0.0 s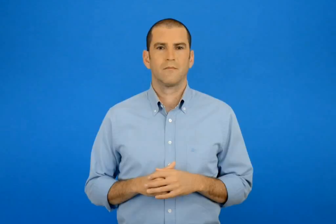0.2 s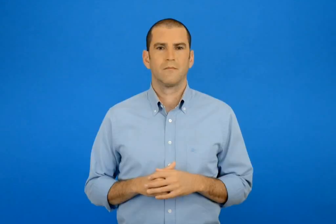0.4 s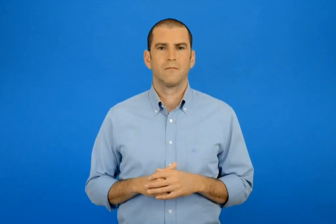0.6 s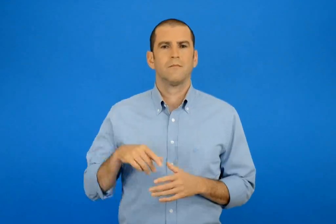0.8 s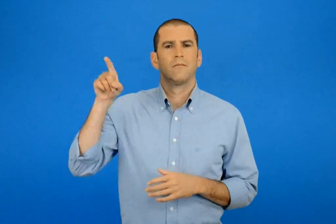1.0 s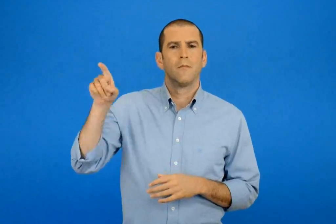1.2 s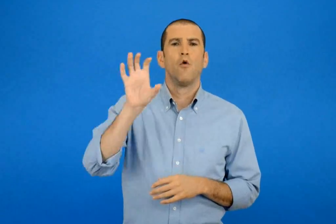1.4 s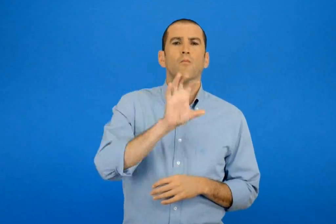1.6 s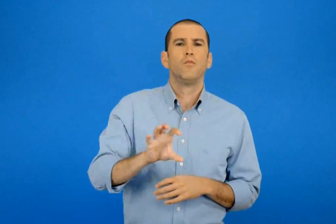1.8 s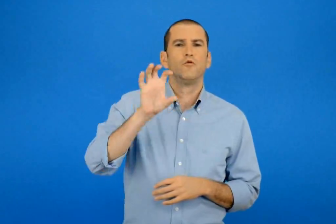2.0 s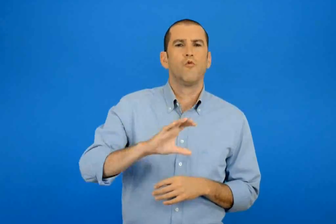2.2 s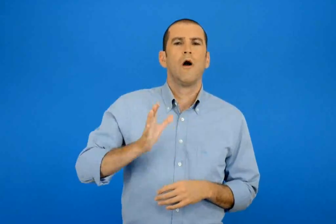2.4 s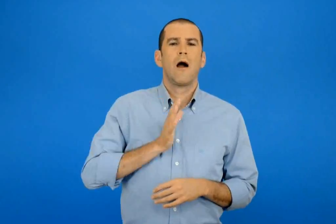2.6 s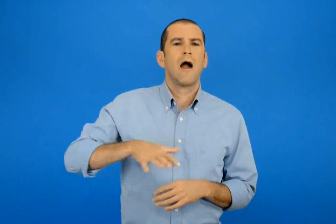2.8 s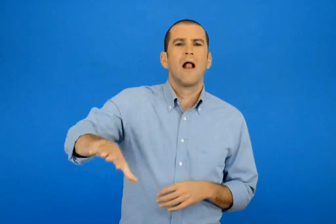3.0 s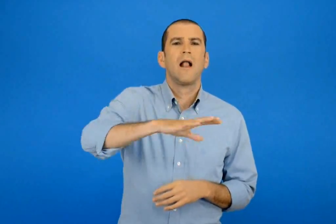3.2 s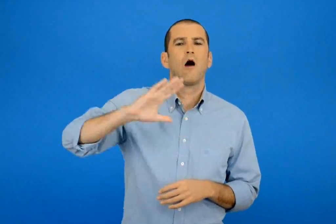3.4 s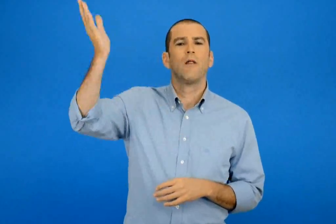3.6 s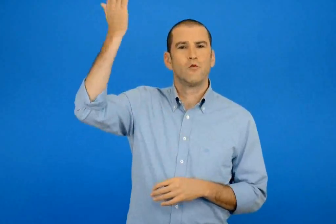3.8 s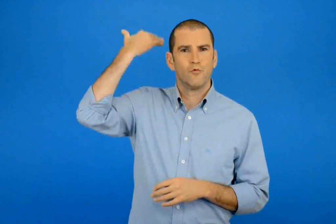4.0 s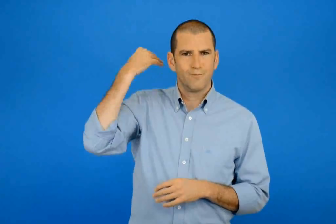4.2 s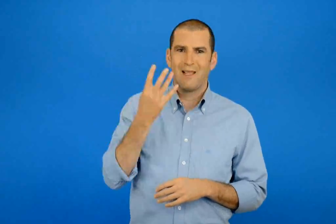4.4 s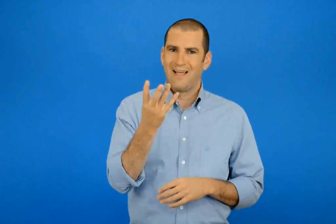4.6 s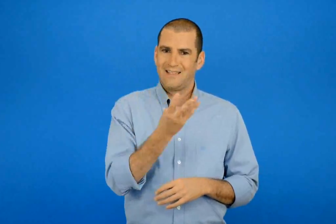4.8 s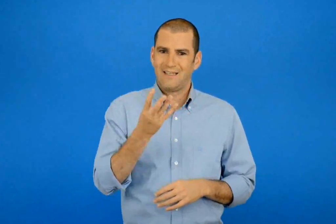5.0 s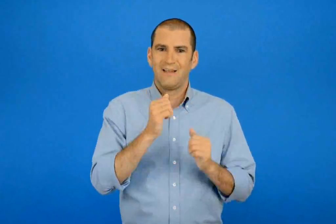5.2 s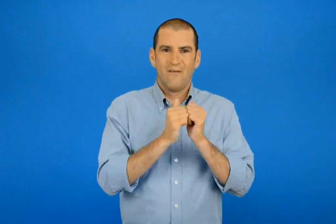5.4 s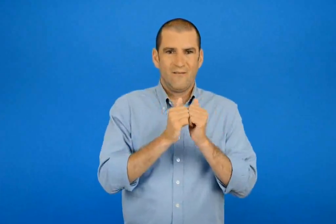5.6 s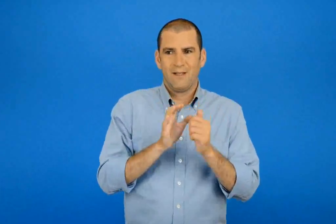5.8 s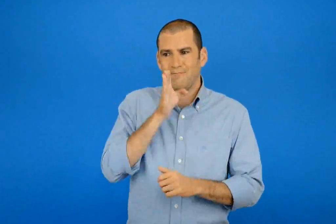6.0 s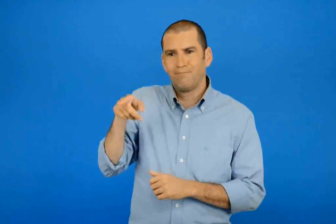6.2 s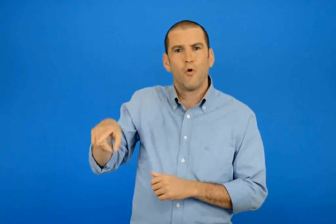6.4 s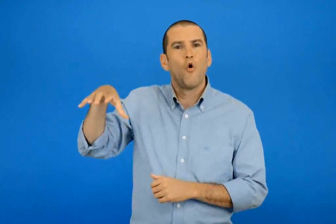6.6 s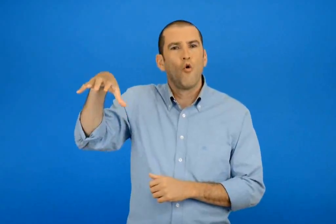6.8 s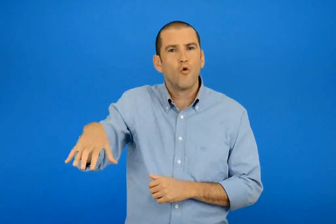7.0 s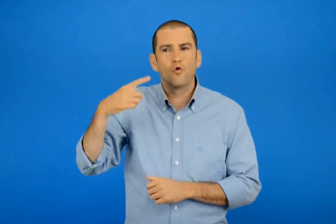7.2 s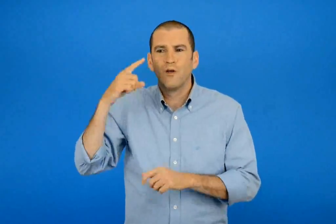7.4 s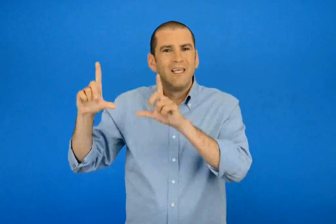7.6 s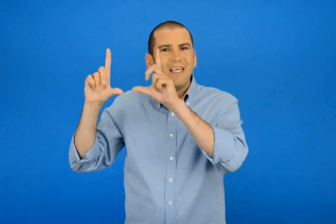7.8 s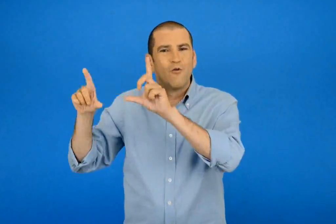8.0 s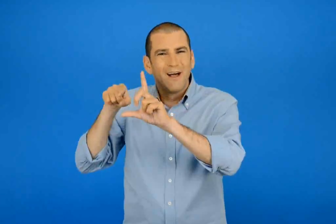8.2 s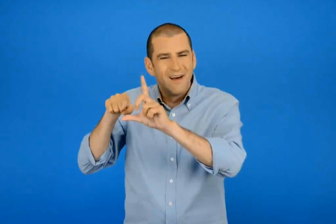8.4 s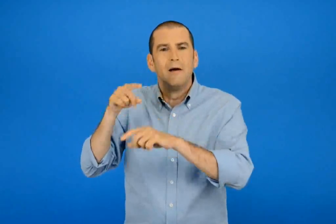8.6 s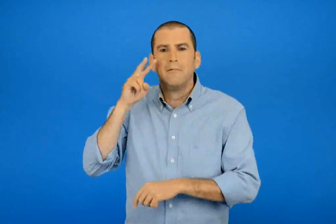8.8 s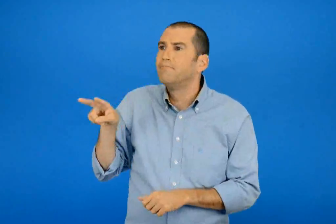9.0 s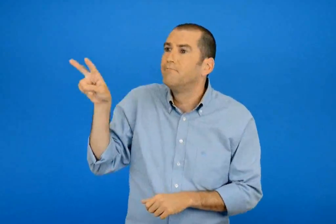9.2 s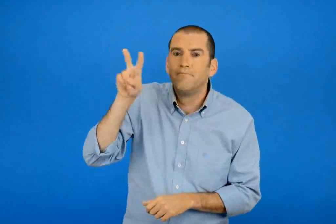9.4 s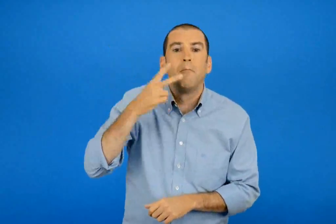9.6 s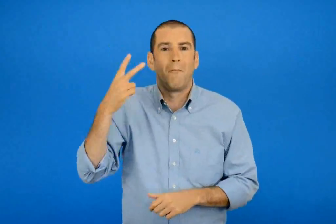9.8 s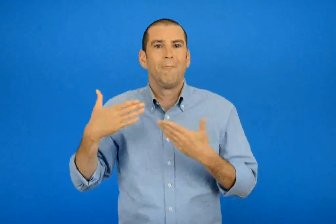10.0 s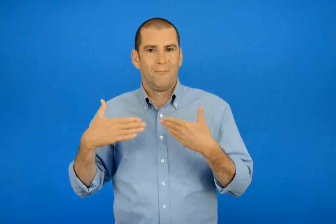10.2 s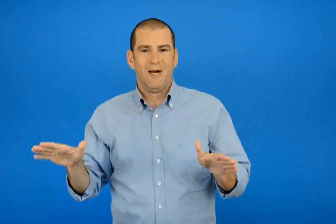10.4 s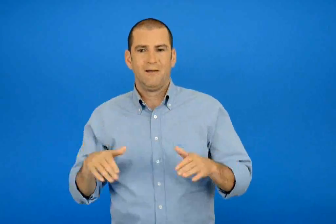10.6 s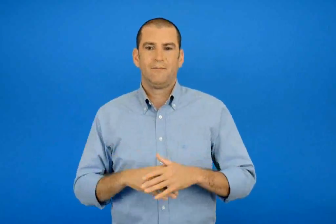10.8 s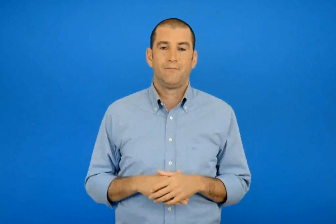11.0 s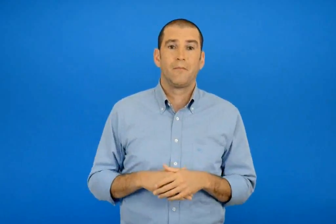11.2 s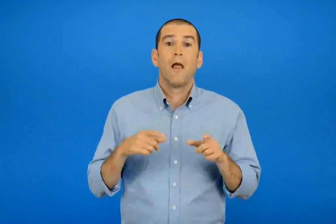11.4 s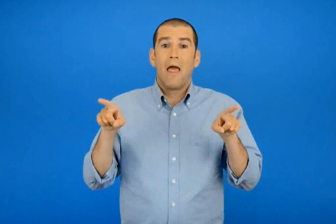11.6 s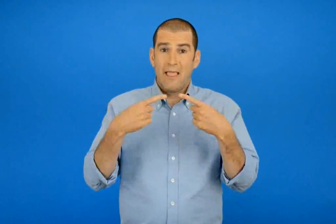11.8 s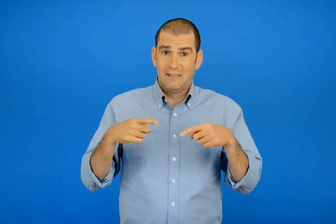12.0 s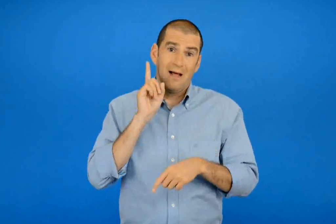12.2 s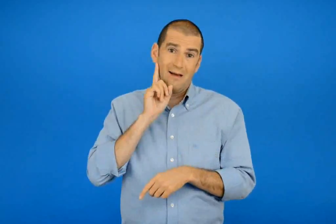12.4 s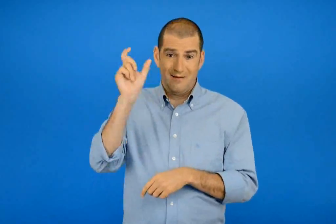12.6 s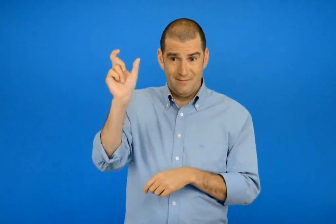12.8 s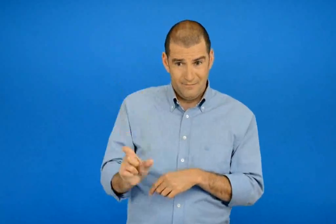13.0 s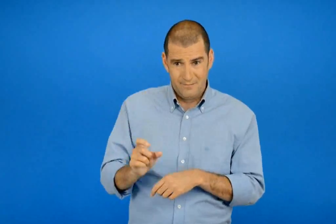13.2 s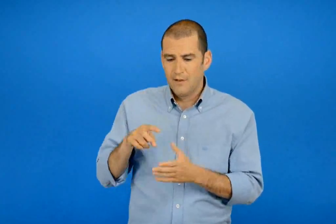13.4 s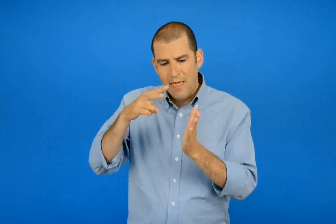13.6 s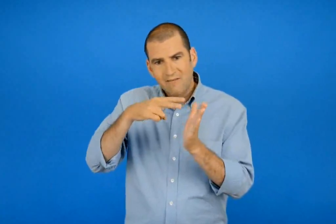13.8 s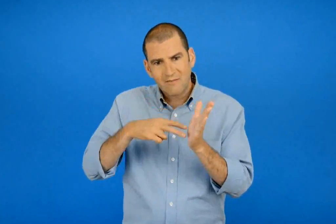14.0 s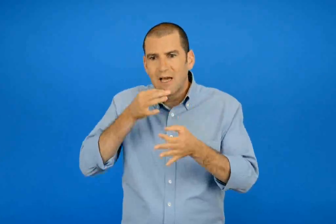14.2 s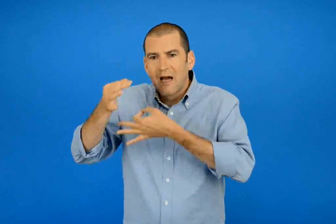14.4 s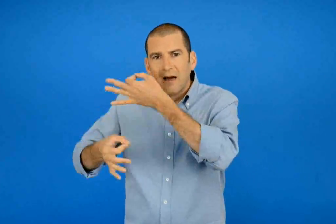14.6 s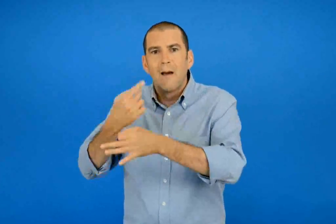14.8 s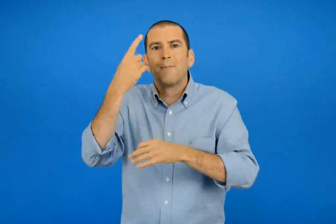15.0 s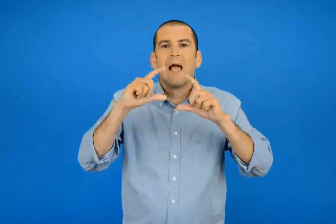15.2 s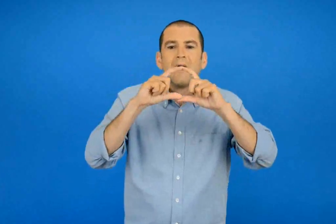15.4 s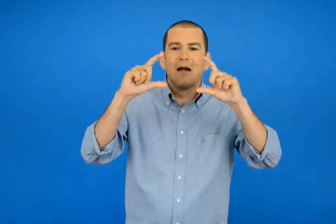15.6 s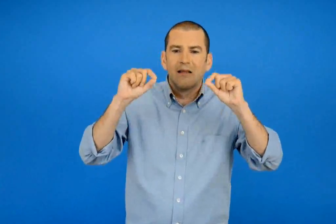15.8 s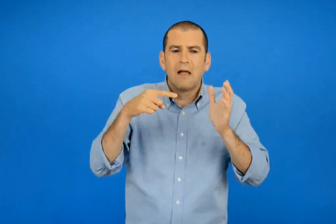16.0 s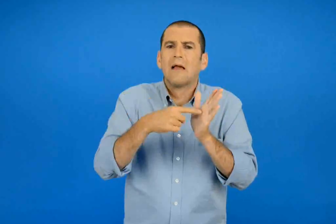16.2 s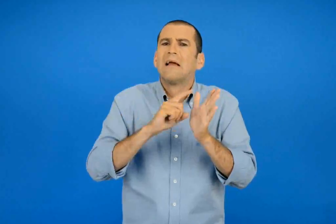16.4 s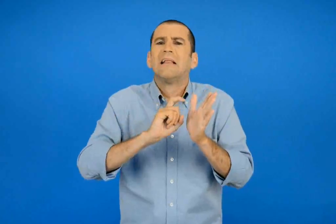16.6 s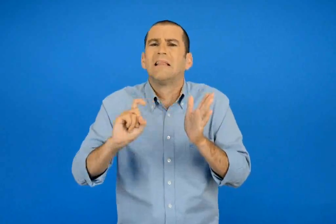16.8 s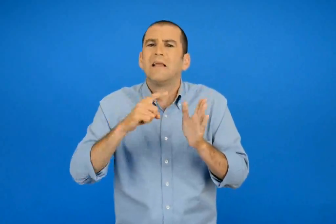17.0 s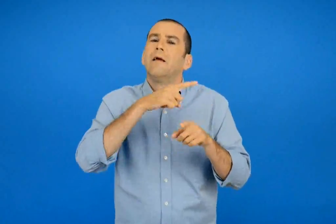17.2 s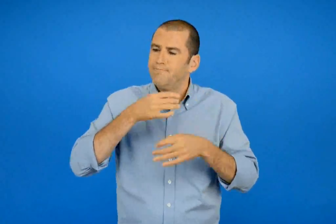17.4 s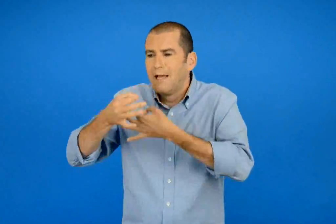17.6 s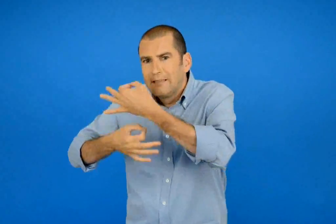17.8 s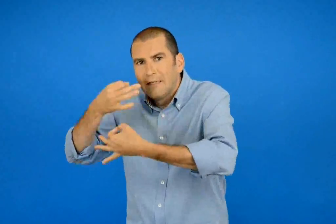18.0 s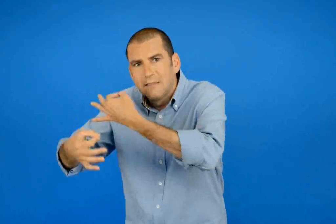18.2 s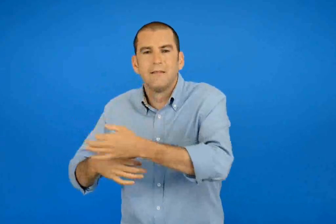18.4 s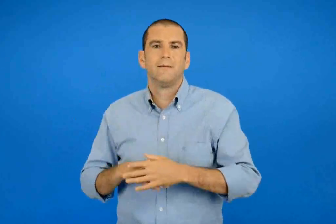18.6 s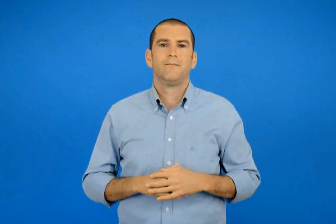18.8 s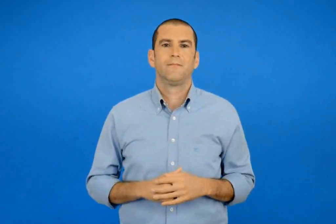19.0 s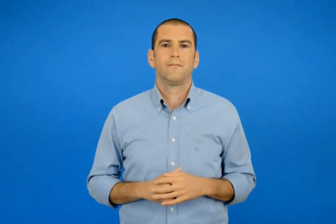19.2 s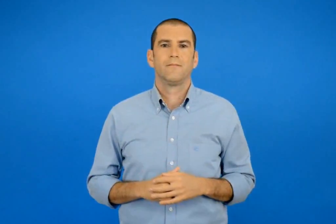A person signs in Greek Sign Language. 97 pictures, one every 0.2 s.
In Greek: στο λαογραφικό μουσείο οι τέσσερις φίλοι είδαν αυτόν τον χώρο η δασκάλα τους τους διάβασε μια καρτέλα που εξηγούσε τι είναι
